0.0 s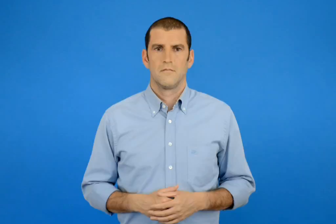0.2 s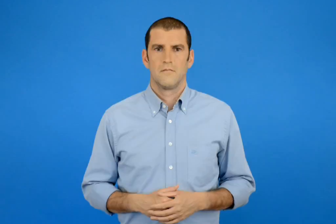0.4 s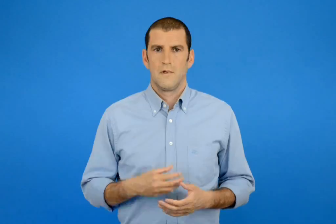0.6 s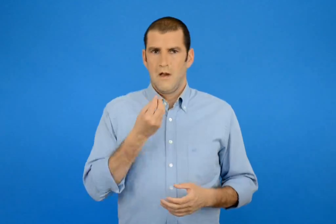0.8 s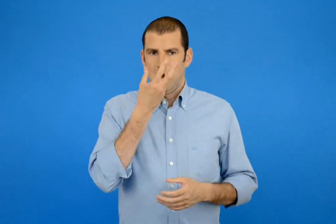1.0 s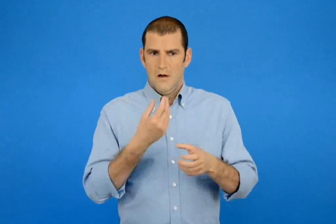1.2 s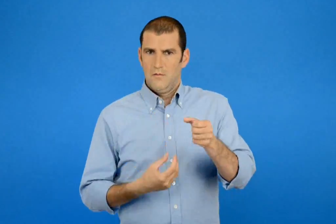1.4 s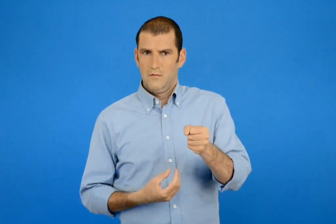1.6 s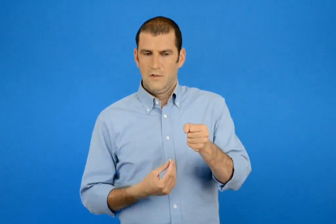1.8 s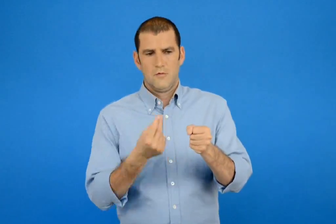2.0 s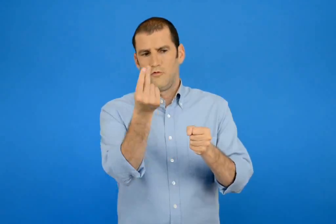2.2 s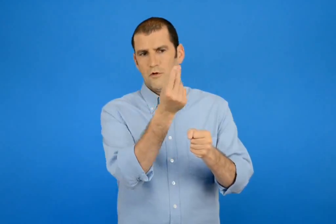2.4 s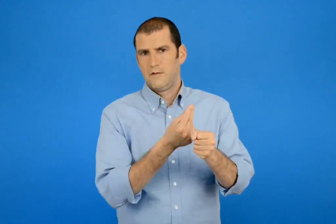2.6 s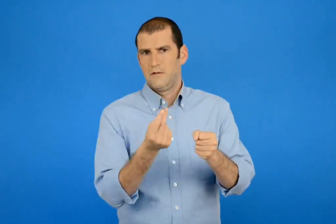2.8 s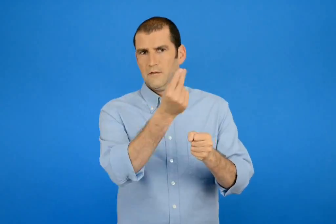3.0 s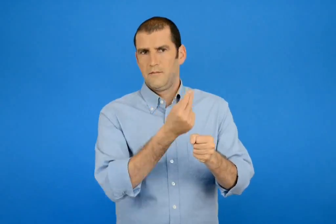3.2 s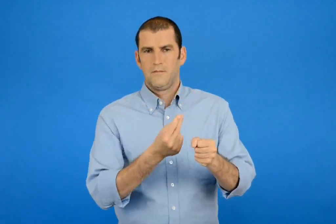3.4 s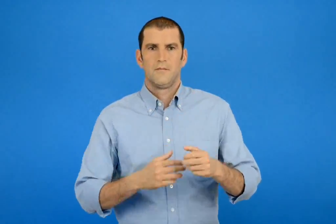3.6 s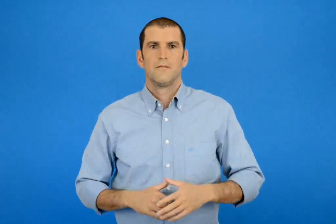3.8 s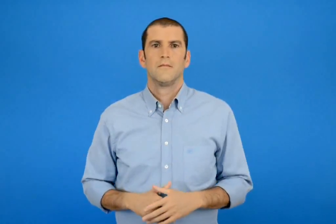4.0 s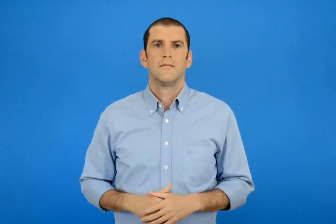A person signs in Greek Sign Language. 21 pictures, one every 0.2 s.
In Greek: τη ζωγραφίζω
